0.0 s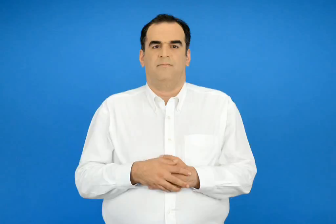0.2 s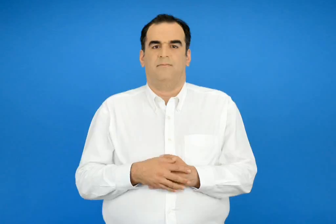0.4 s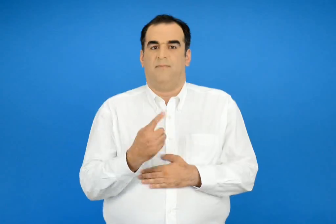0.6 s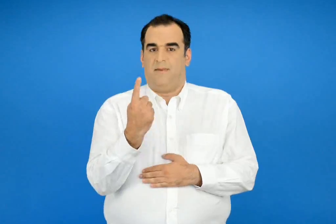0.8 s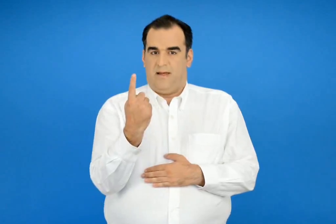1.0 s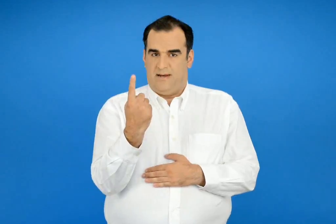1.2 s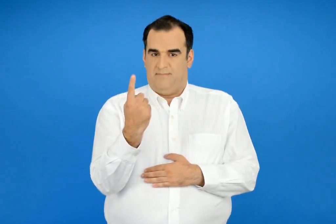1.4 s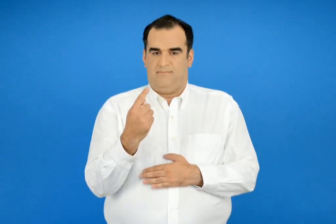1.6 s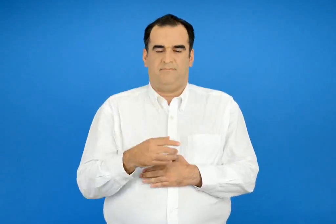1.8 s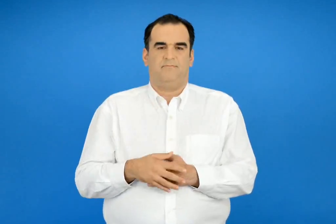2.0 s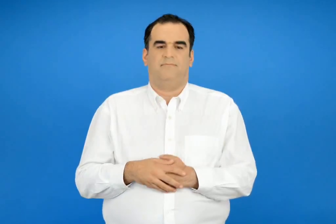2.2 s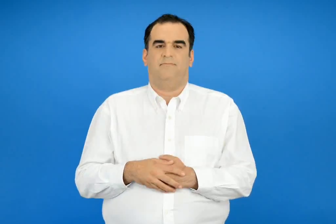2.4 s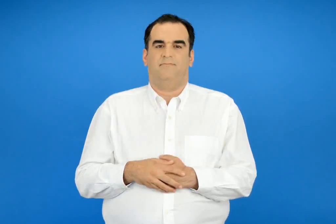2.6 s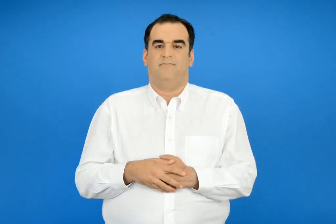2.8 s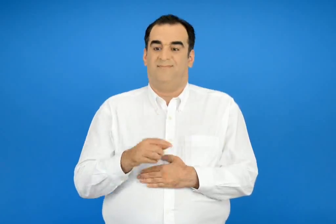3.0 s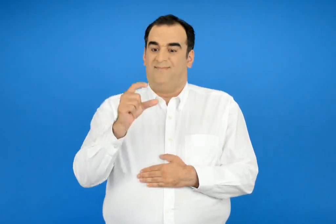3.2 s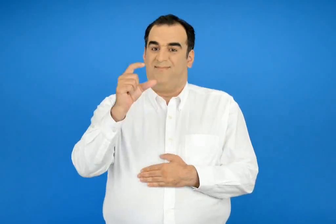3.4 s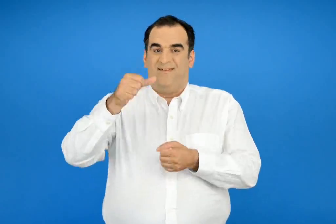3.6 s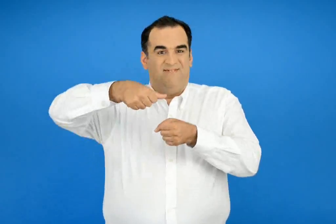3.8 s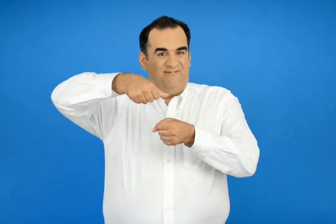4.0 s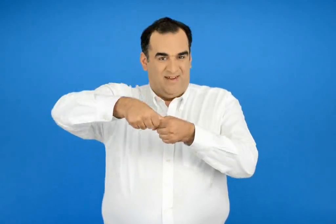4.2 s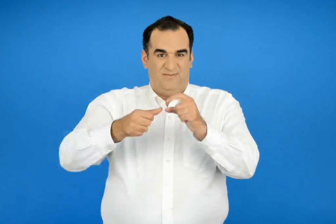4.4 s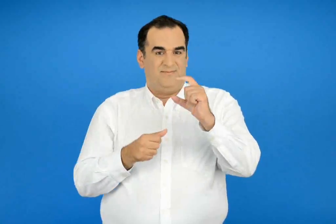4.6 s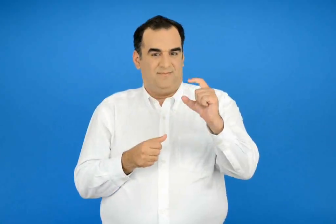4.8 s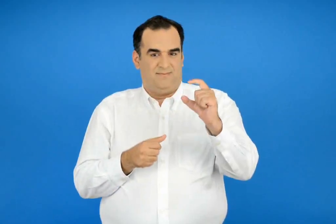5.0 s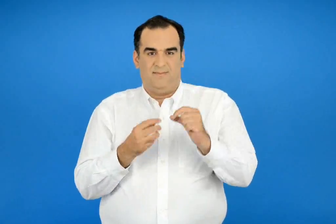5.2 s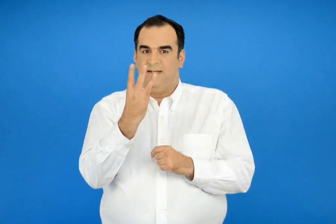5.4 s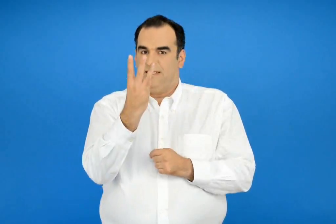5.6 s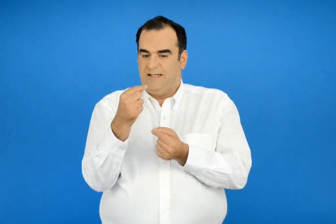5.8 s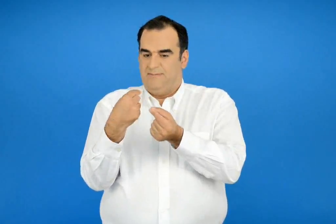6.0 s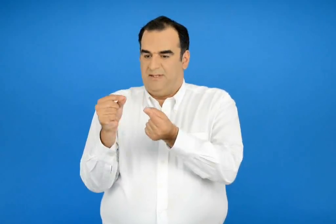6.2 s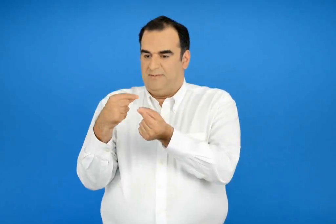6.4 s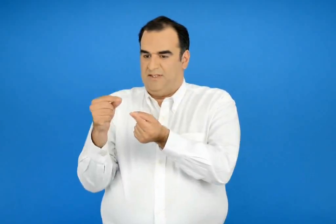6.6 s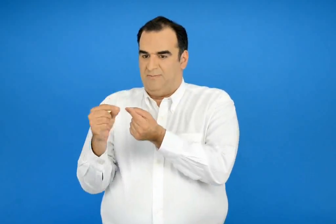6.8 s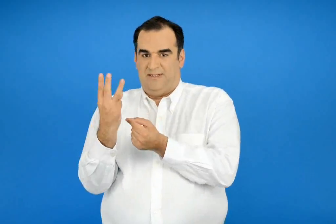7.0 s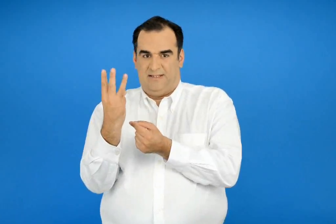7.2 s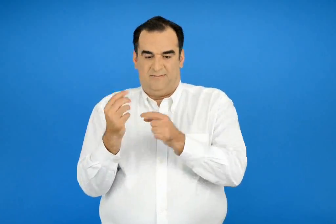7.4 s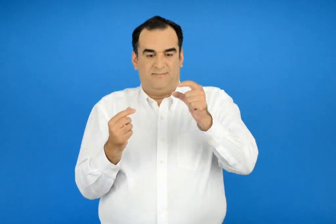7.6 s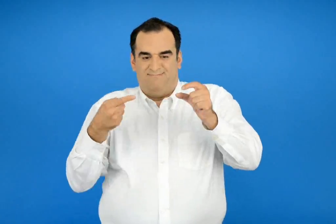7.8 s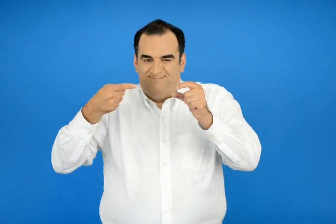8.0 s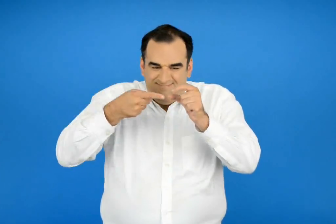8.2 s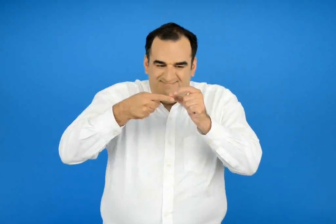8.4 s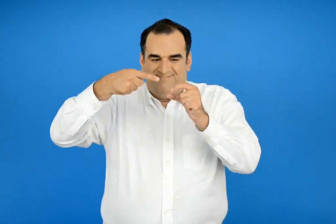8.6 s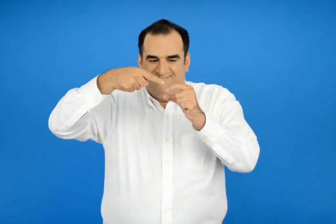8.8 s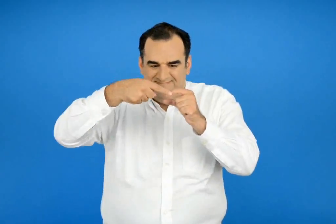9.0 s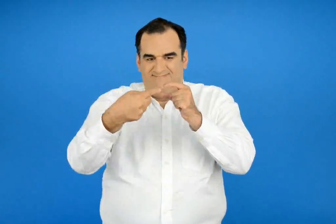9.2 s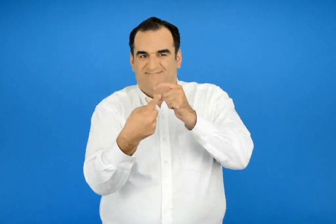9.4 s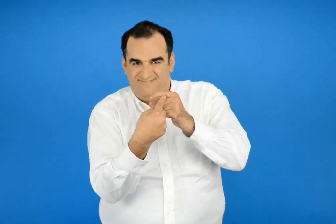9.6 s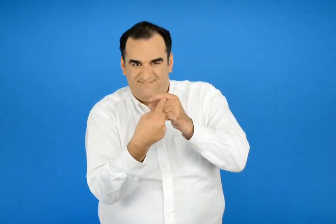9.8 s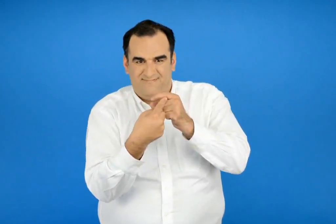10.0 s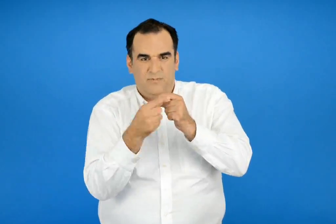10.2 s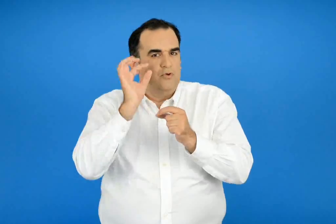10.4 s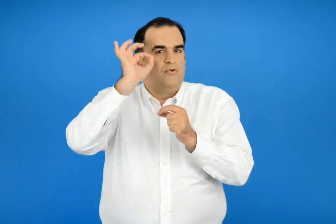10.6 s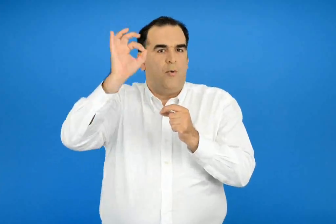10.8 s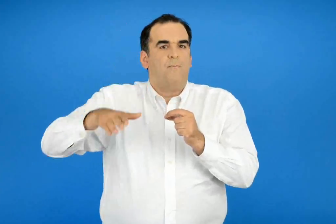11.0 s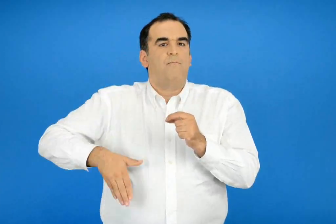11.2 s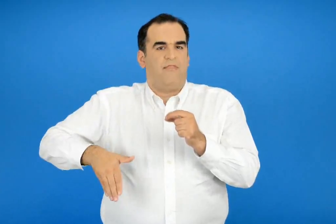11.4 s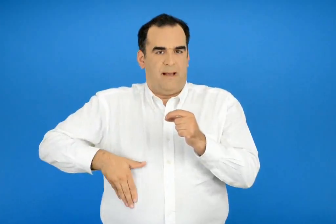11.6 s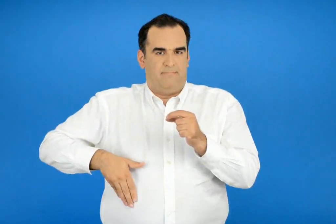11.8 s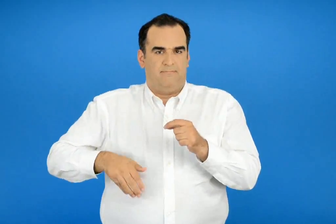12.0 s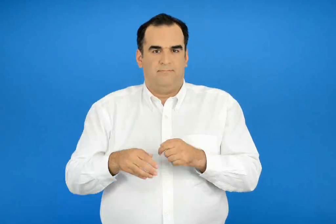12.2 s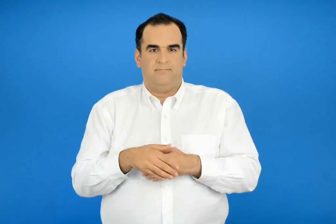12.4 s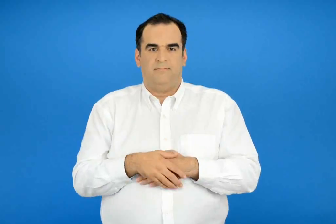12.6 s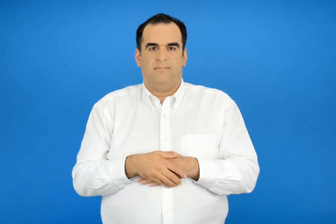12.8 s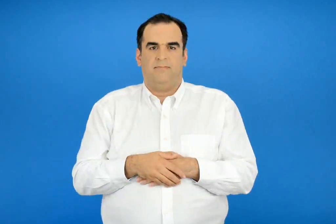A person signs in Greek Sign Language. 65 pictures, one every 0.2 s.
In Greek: 1 καρφώνετε τρία σπίρτα στον φελλό για πόδια
